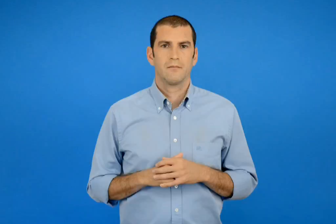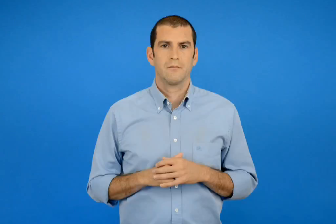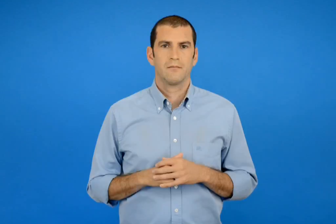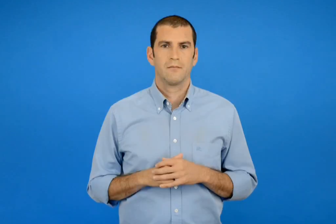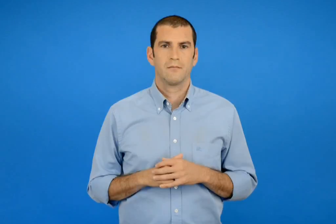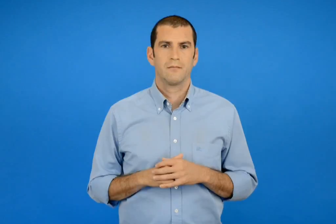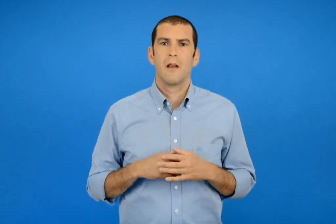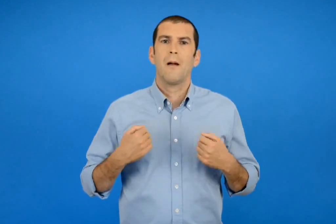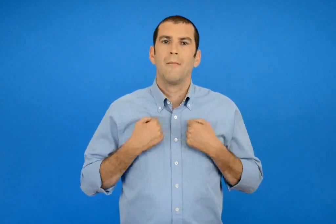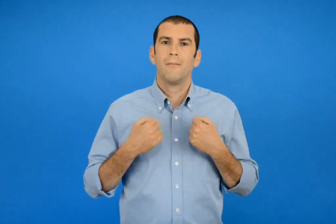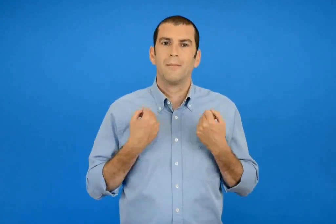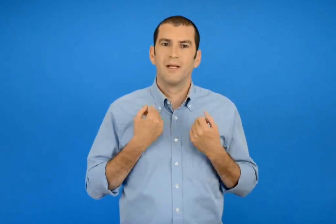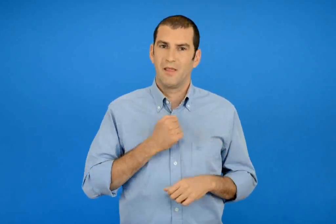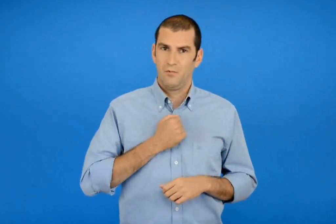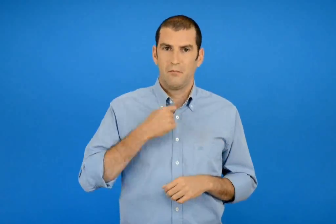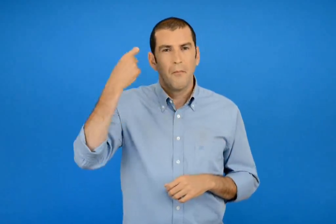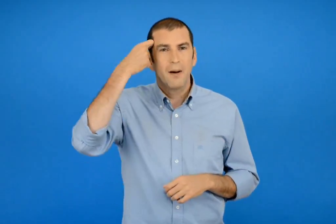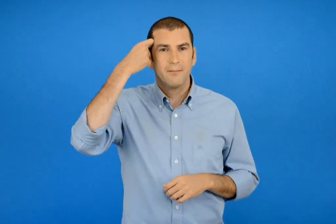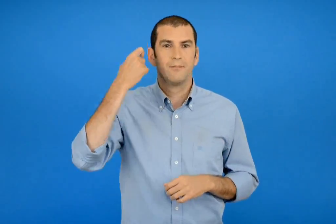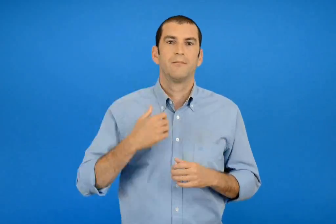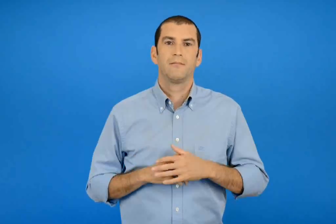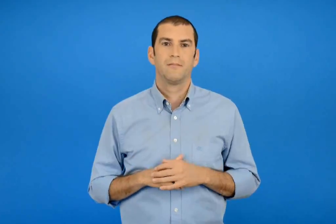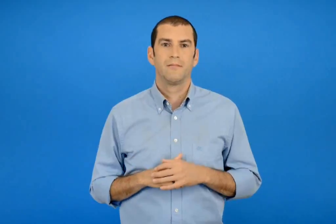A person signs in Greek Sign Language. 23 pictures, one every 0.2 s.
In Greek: τα αγαπημένα μου παιχνίδια
